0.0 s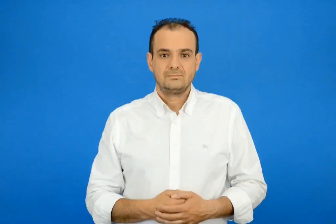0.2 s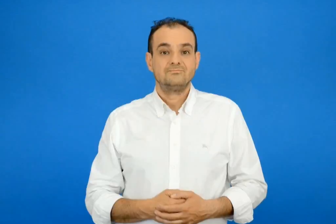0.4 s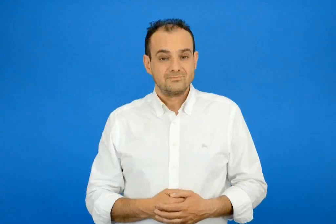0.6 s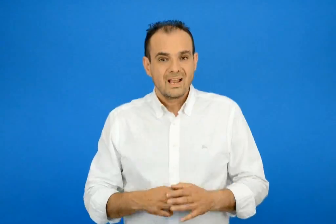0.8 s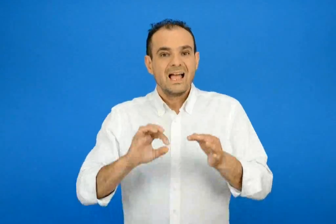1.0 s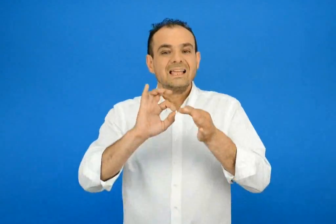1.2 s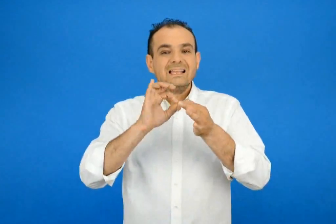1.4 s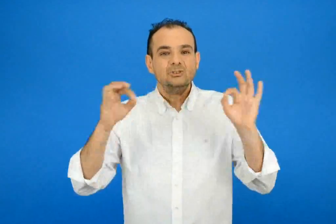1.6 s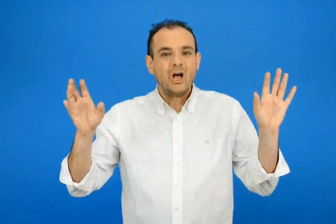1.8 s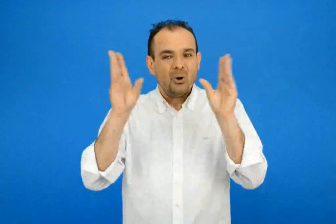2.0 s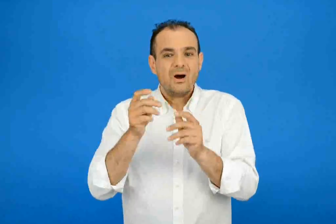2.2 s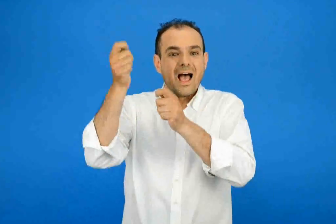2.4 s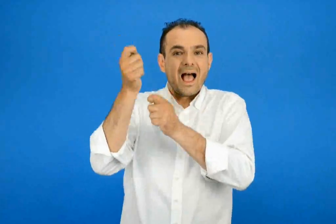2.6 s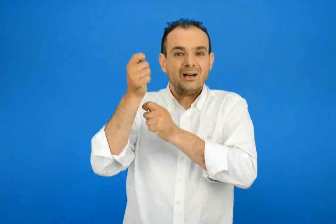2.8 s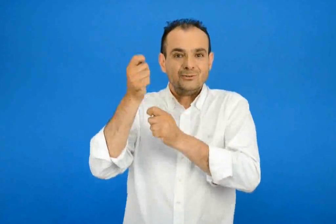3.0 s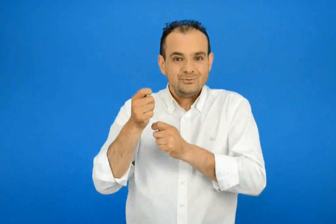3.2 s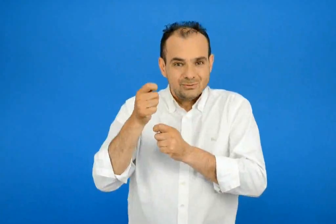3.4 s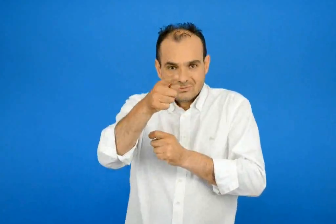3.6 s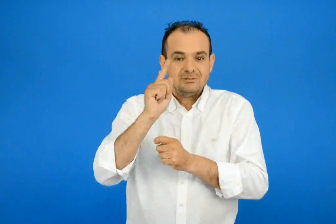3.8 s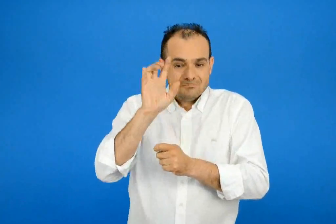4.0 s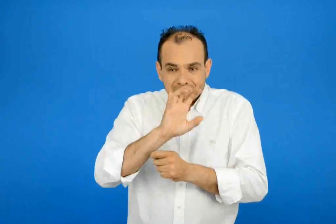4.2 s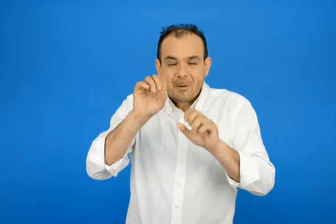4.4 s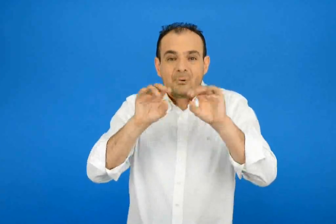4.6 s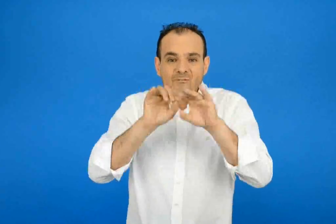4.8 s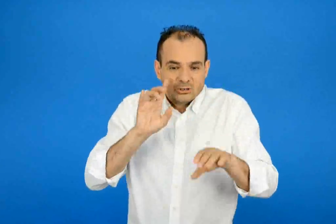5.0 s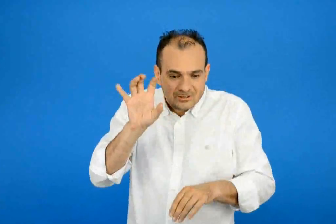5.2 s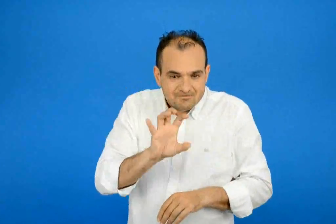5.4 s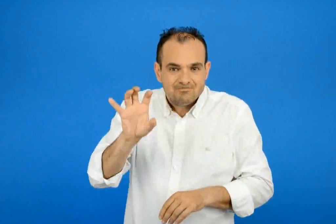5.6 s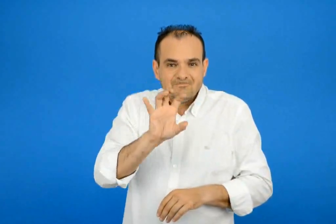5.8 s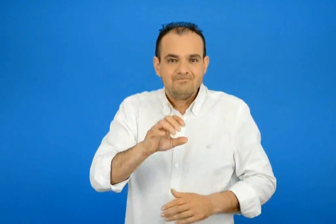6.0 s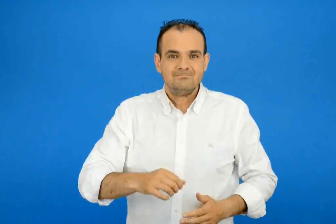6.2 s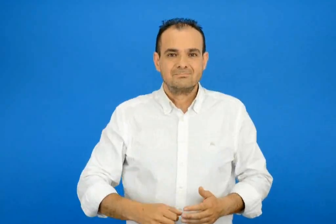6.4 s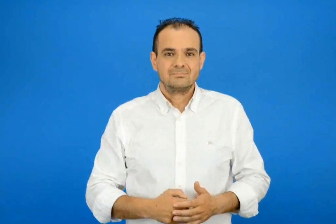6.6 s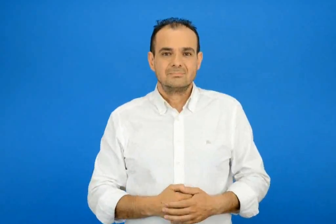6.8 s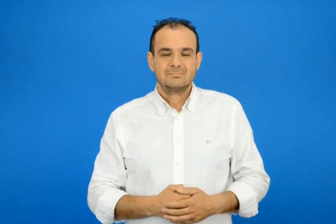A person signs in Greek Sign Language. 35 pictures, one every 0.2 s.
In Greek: αναζήτησε πληροφορίες για την ιστορία των χαρταετών
